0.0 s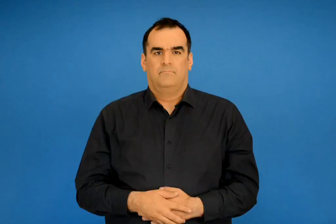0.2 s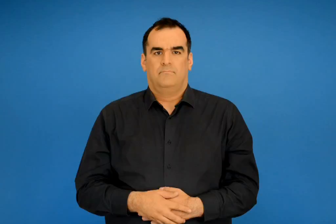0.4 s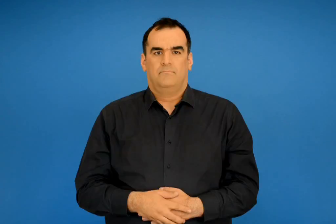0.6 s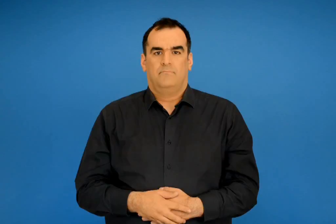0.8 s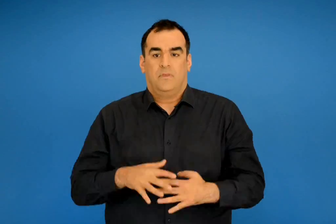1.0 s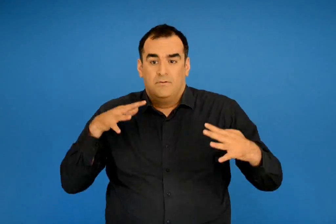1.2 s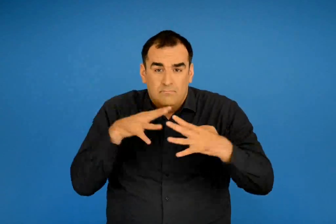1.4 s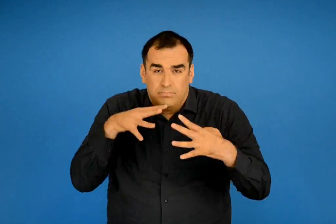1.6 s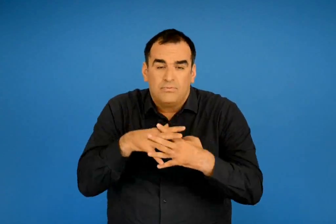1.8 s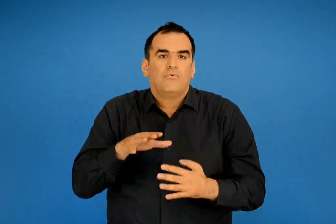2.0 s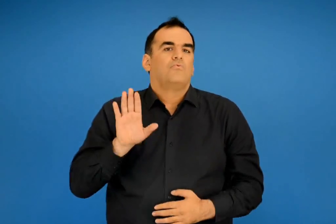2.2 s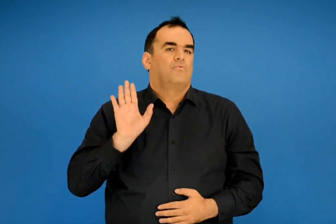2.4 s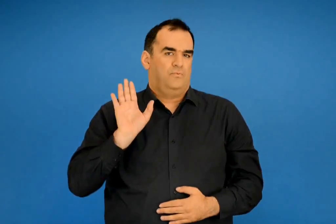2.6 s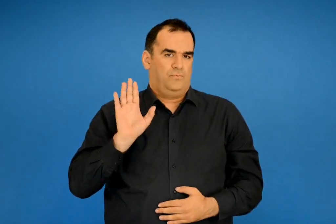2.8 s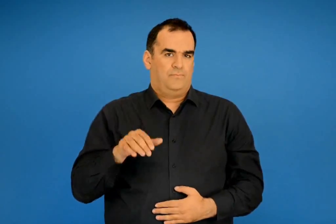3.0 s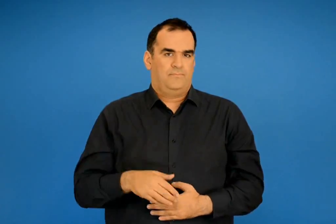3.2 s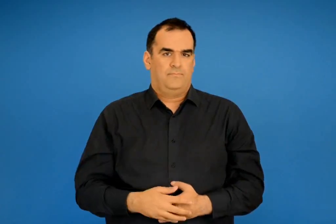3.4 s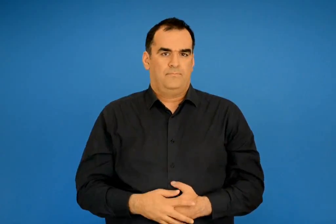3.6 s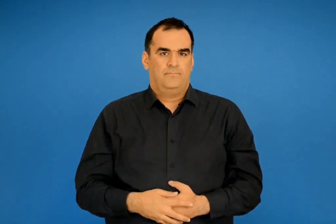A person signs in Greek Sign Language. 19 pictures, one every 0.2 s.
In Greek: δεν πολεμούσε
